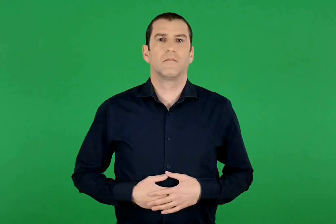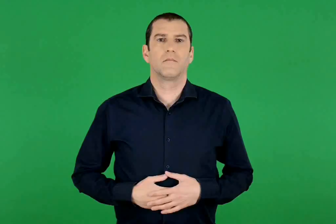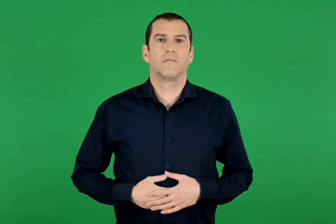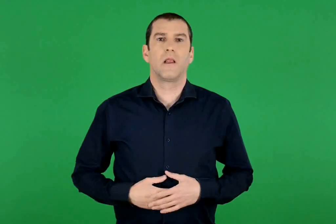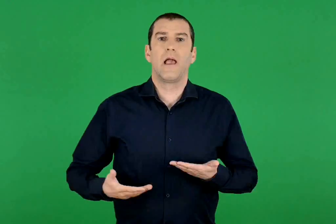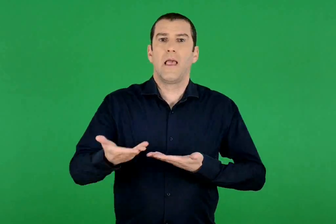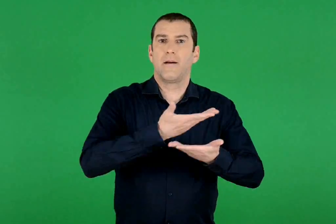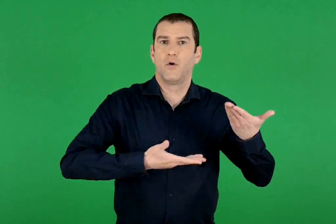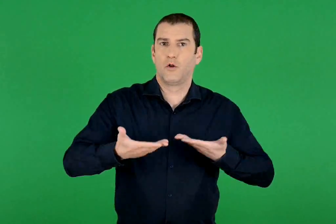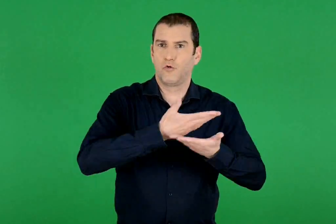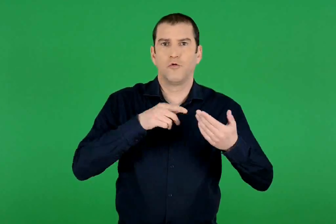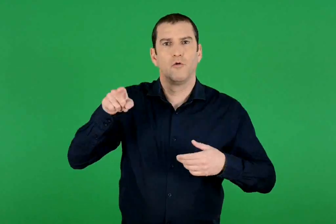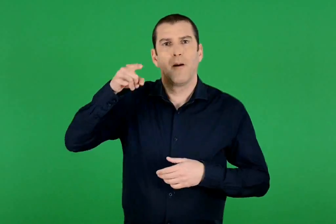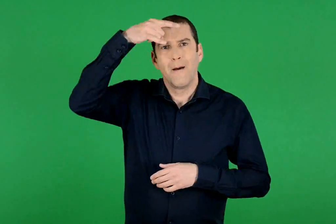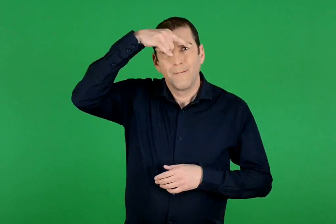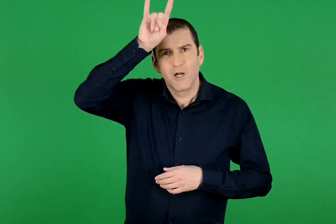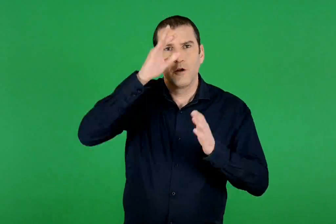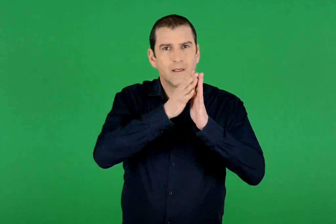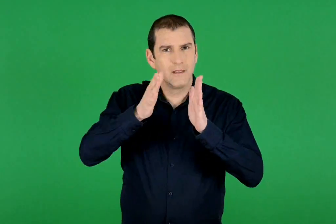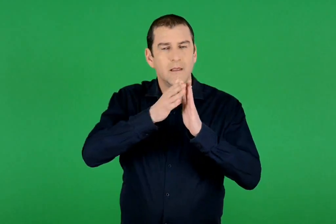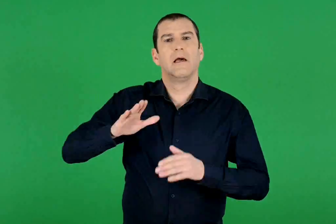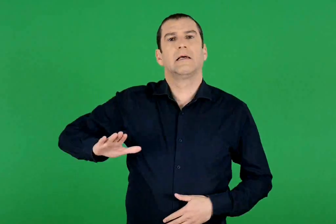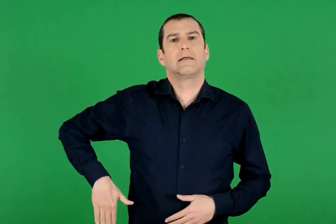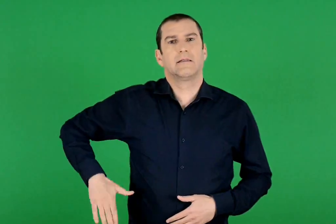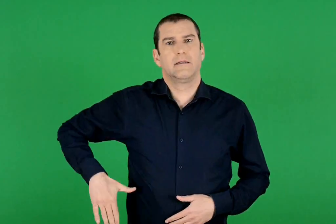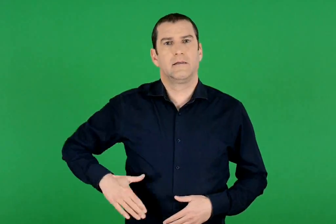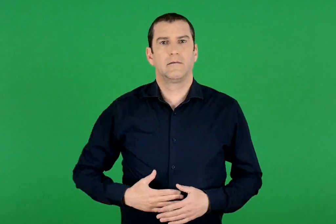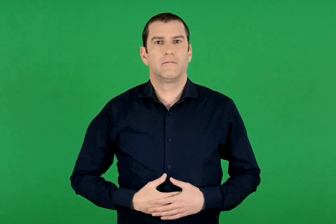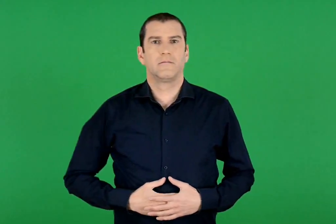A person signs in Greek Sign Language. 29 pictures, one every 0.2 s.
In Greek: το εμπόριο στη μινωική κρήτη
